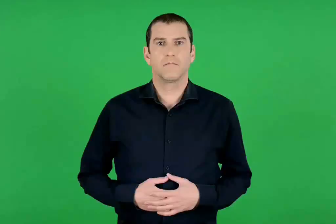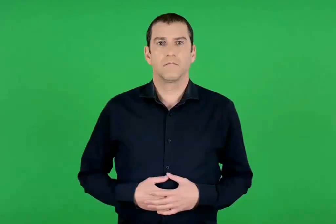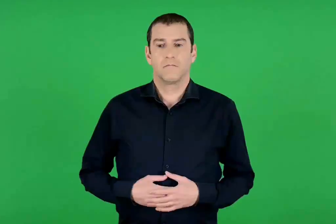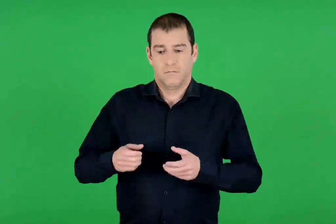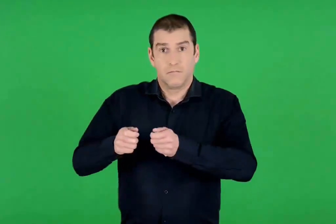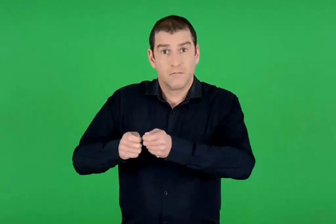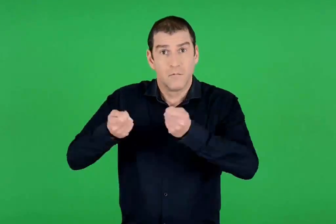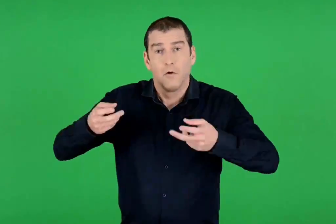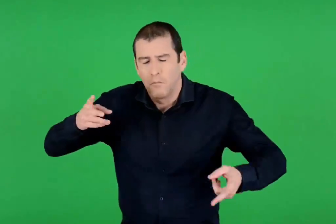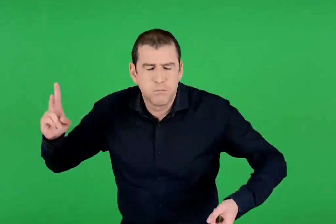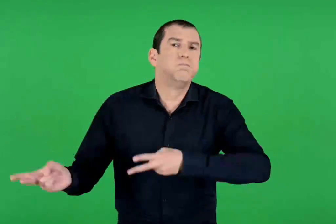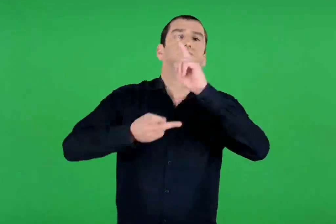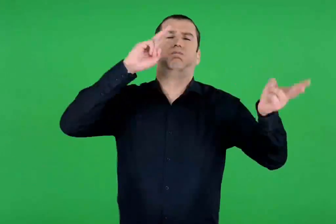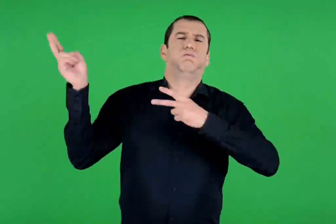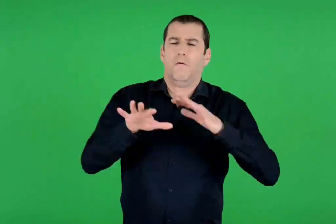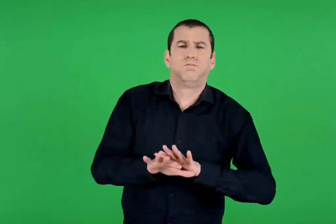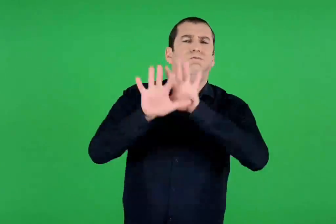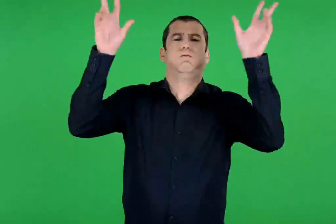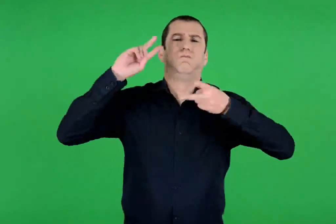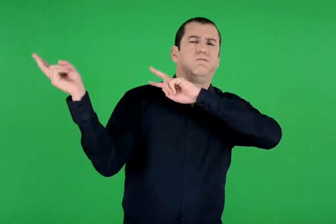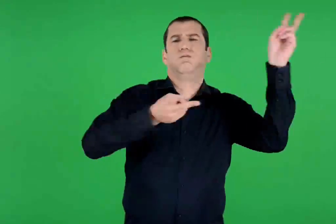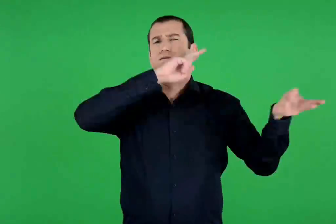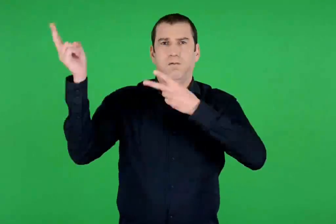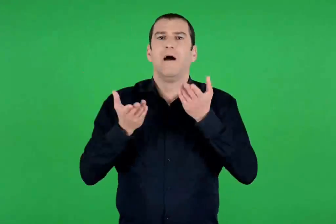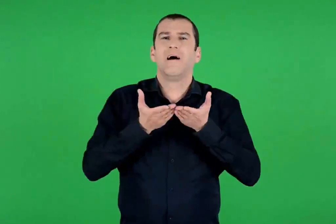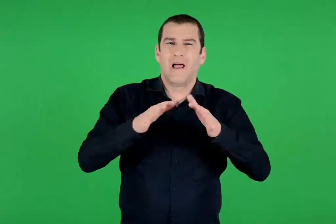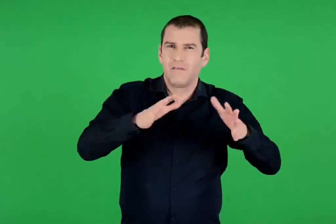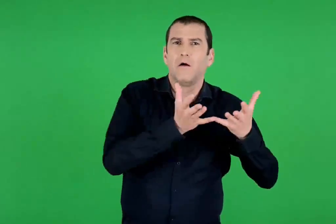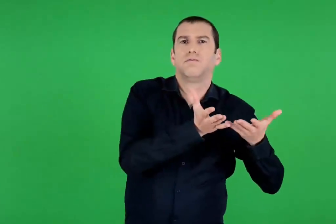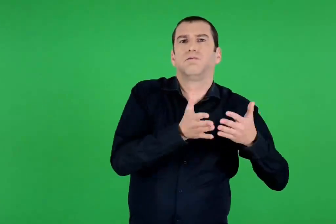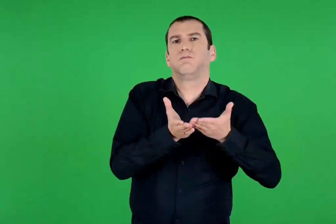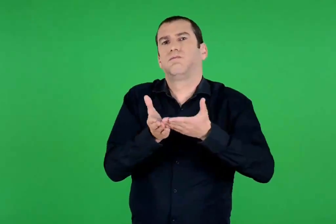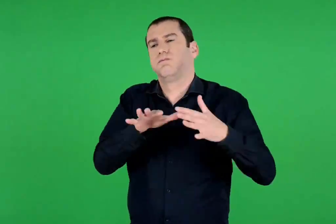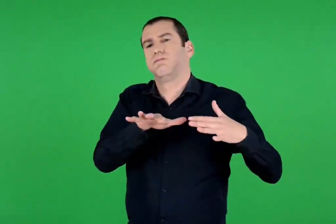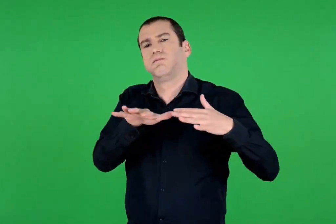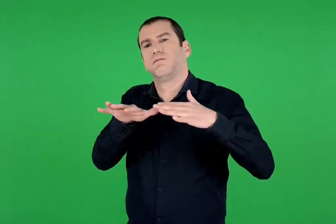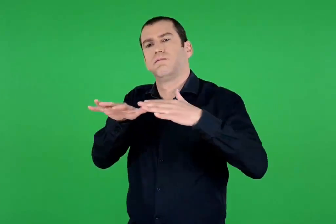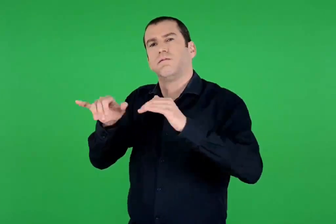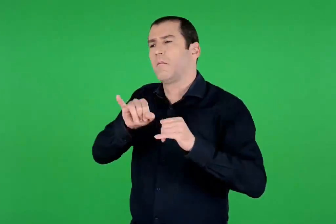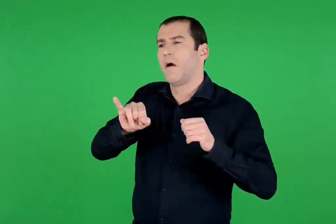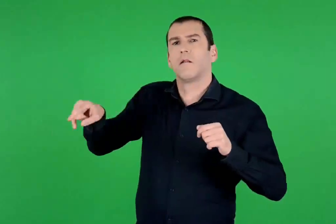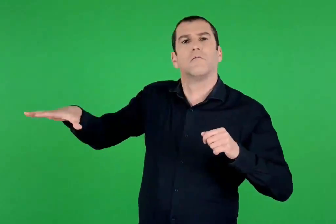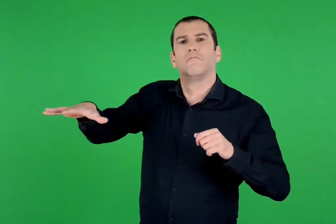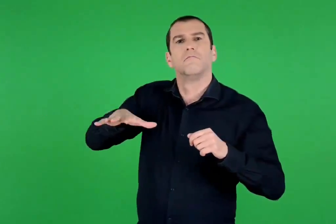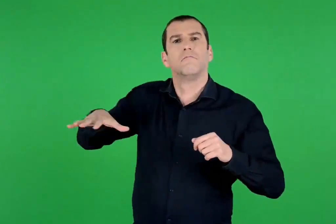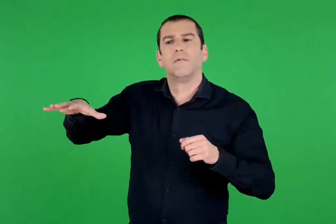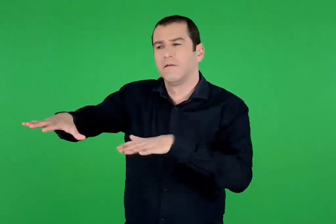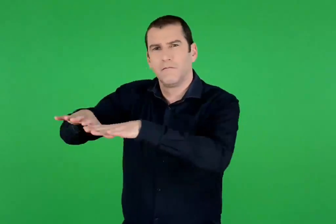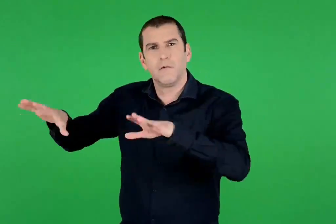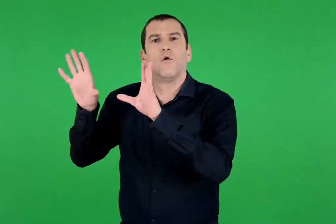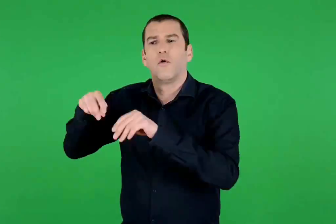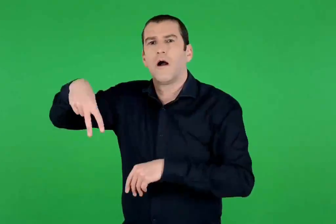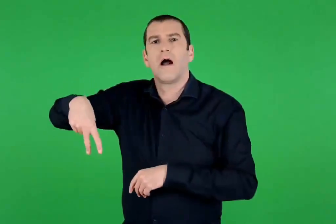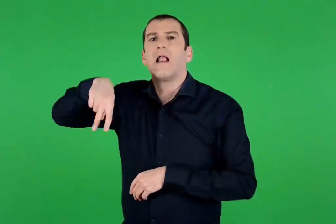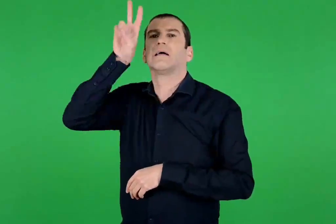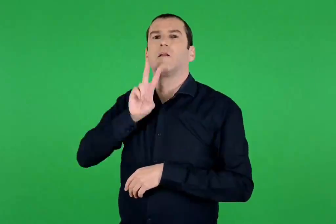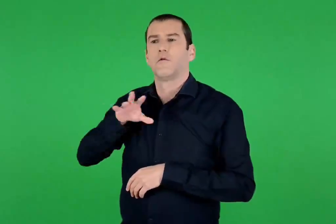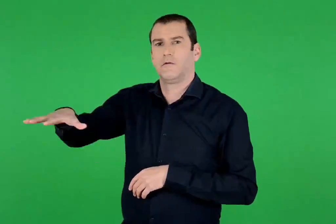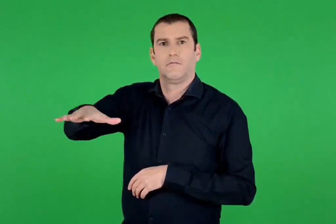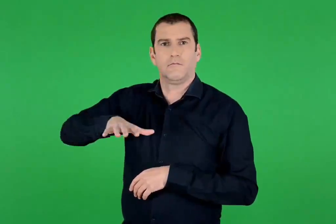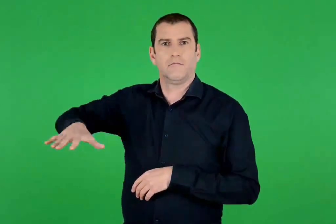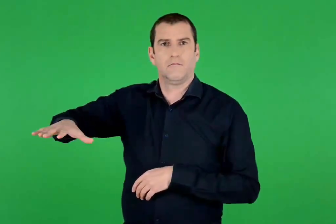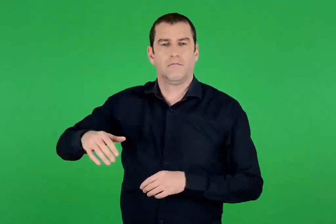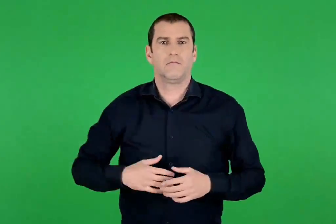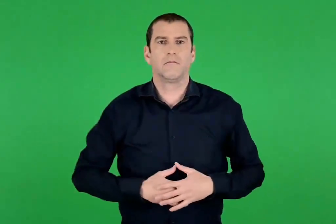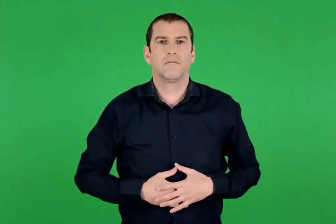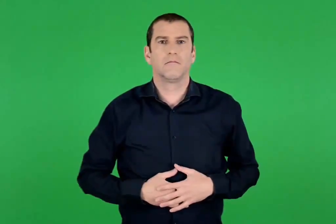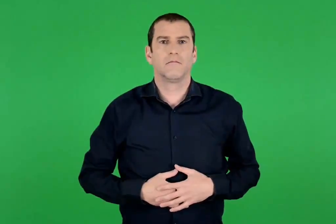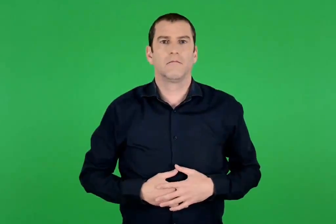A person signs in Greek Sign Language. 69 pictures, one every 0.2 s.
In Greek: αμέσως όρμησαν έξω όλοι οι άνεμοι κι έσπρωξαν τα καράβια μακριά στη γη των λαιστρυγόνων
